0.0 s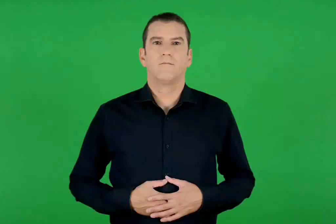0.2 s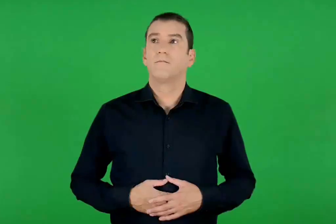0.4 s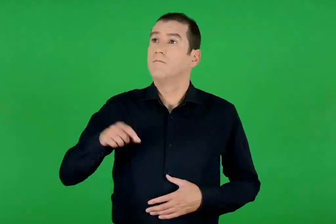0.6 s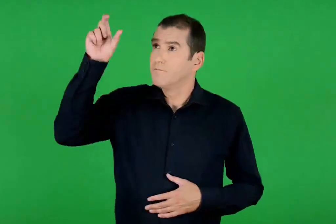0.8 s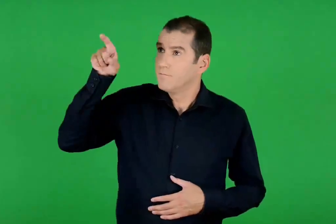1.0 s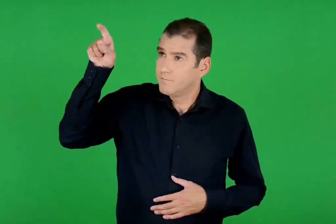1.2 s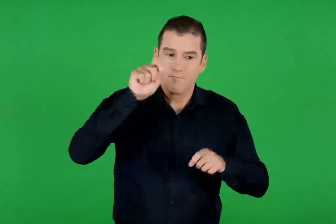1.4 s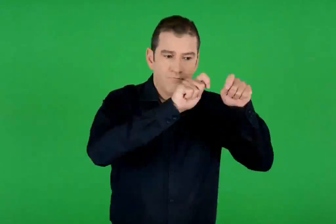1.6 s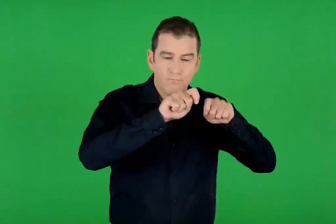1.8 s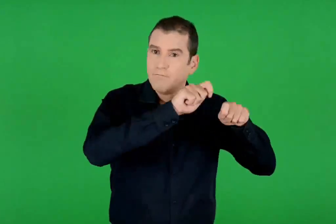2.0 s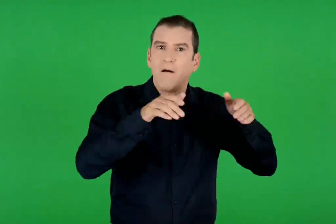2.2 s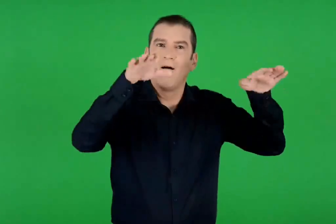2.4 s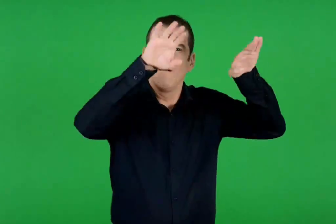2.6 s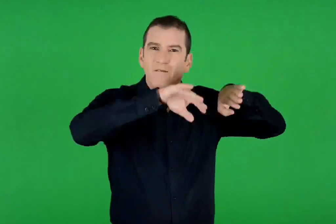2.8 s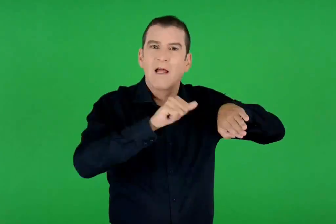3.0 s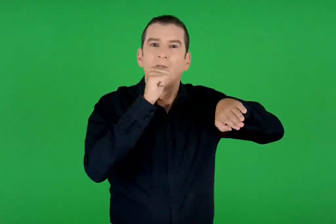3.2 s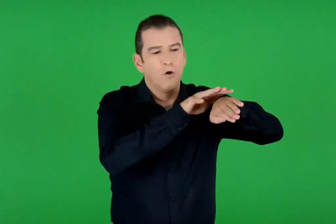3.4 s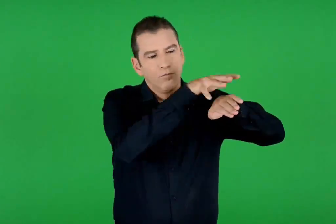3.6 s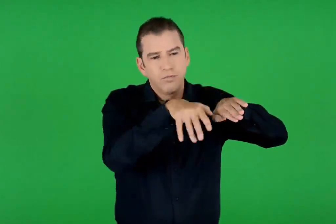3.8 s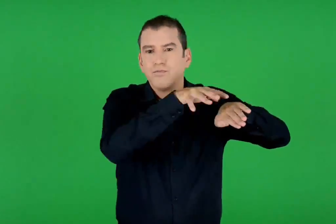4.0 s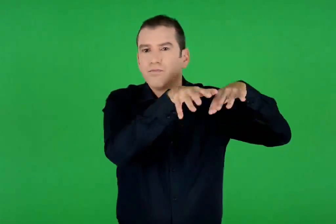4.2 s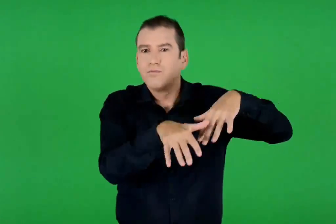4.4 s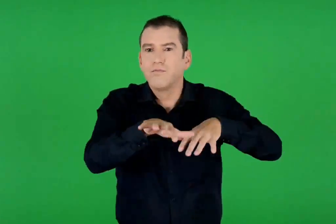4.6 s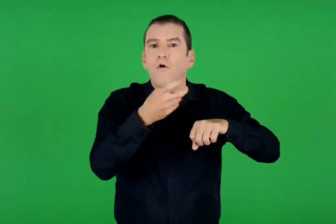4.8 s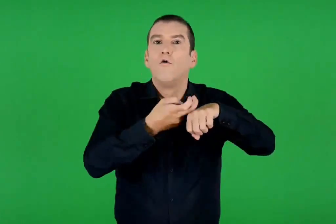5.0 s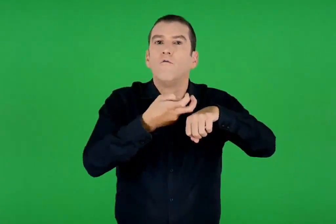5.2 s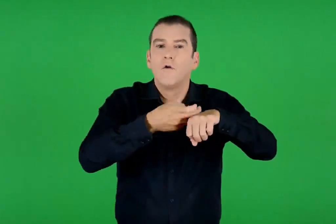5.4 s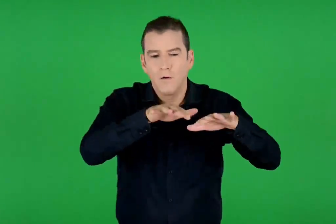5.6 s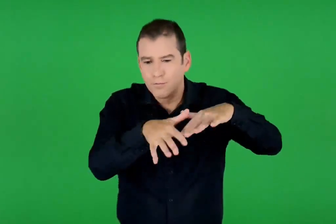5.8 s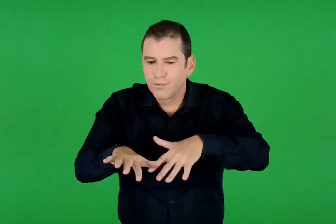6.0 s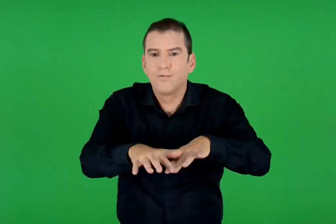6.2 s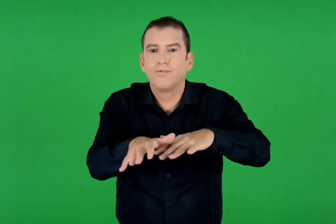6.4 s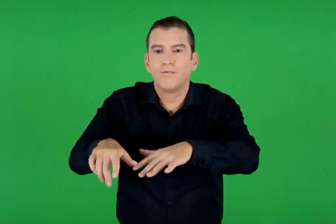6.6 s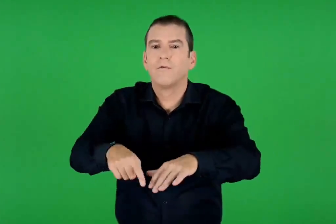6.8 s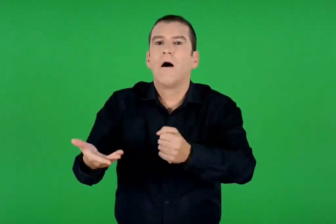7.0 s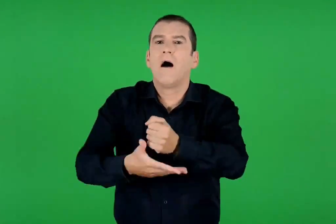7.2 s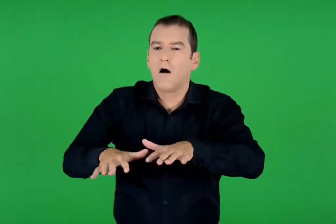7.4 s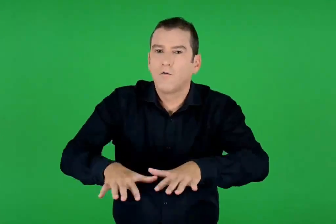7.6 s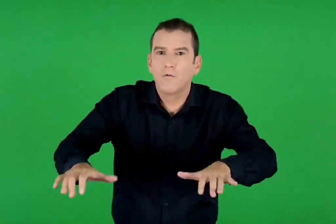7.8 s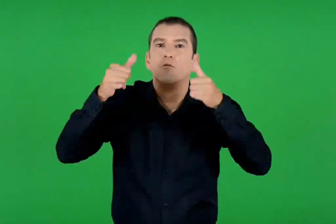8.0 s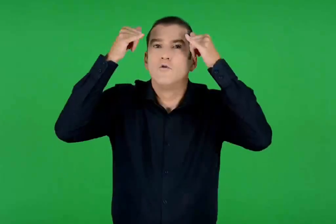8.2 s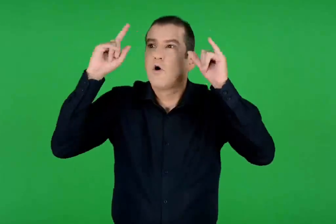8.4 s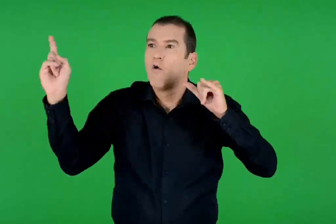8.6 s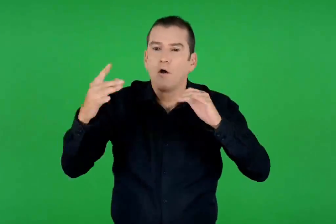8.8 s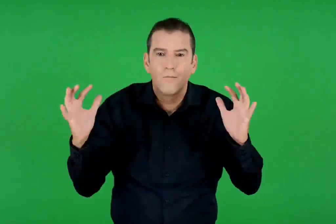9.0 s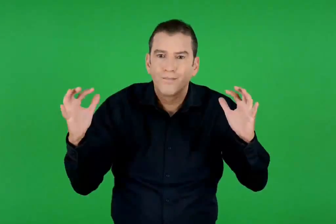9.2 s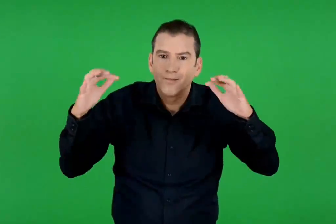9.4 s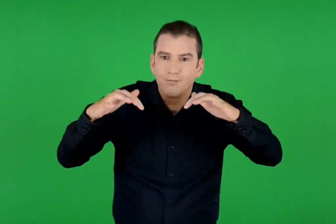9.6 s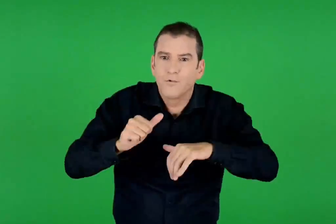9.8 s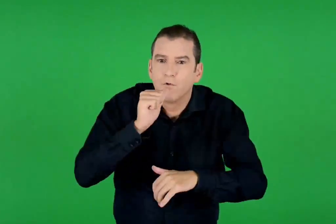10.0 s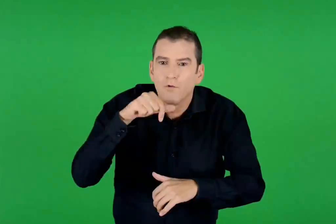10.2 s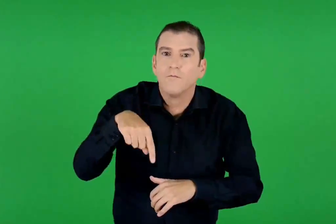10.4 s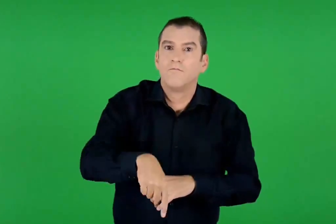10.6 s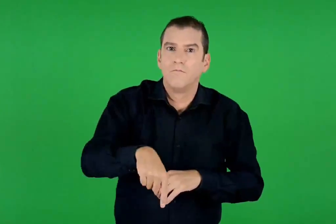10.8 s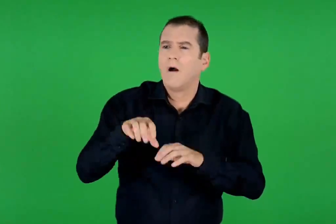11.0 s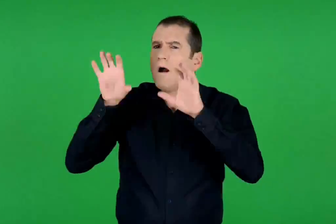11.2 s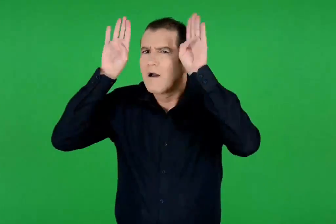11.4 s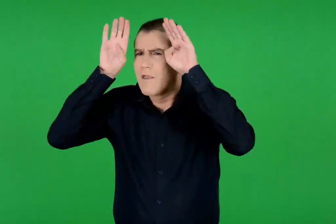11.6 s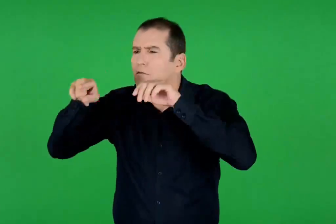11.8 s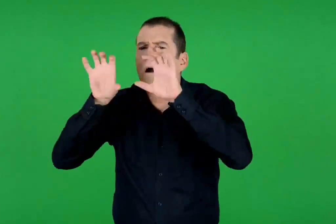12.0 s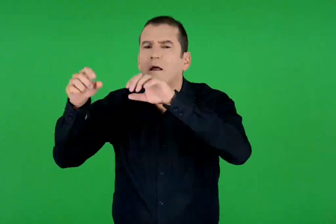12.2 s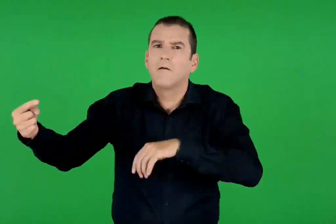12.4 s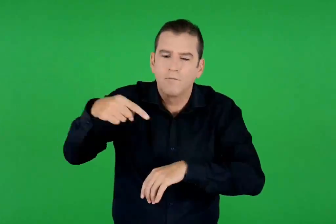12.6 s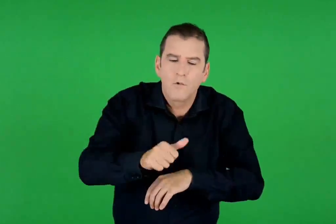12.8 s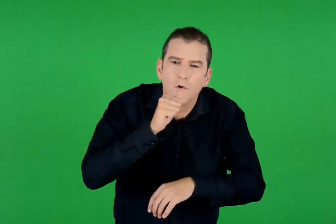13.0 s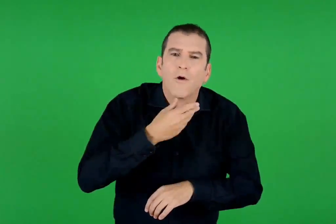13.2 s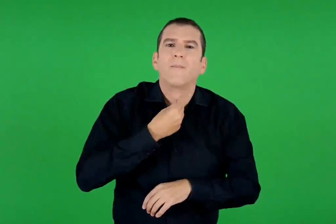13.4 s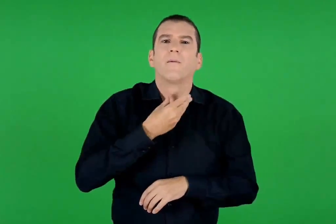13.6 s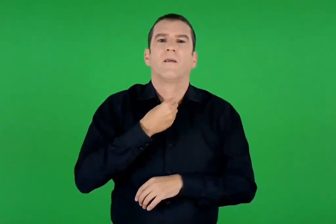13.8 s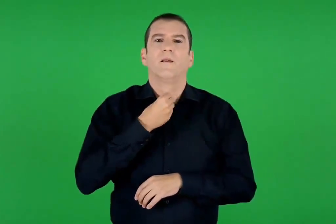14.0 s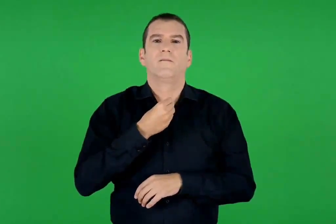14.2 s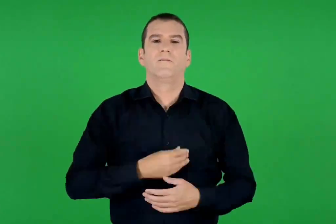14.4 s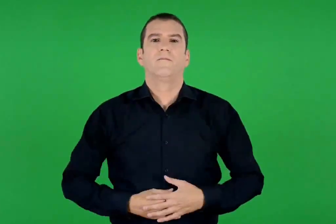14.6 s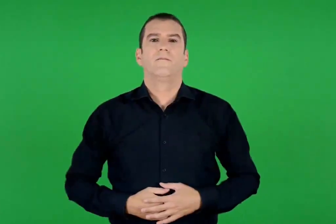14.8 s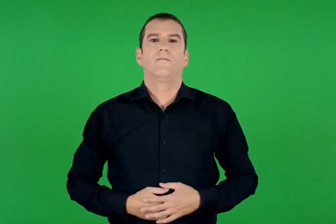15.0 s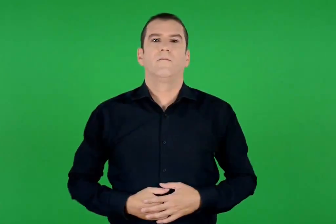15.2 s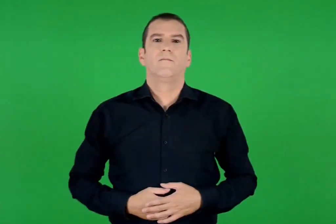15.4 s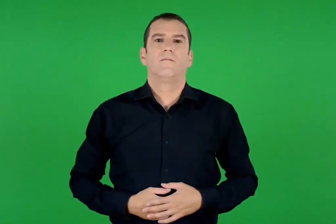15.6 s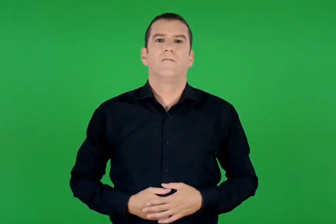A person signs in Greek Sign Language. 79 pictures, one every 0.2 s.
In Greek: κάνεις πηγές να τρέχουν στα φαράγγια , ανάμεσα από τα βουνά περνούν νερά. σε αυτά ποτίζονται όλα τα ζώα του αγρού , τα άγρια γαϊδούρια σβήνουνε τη δίψα τους
